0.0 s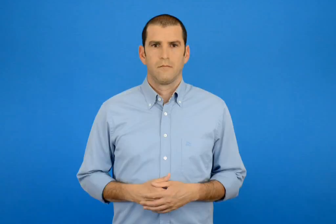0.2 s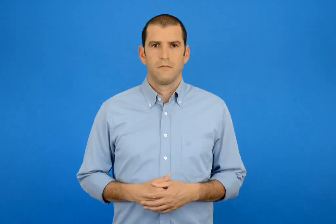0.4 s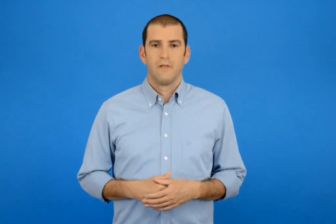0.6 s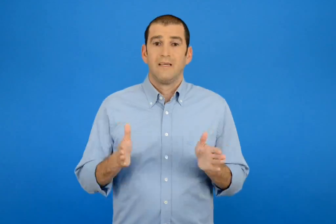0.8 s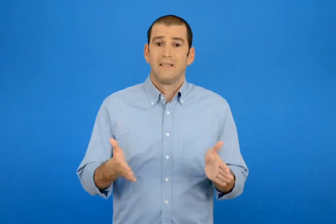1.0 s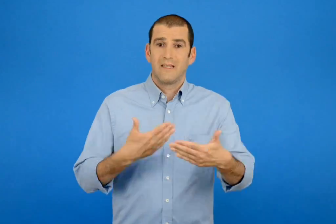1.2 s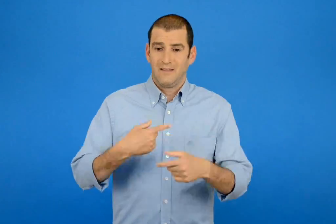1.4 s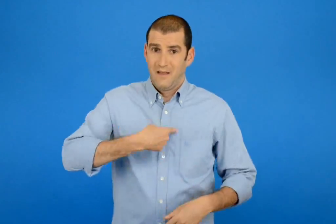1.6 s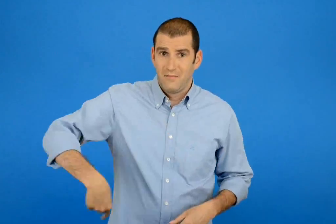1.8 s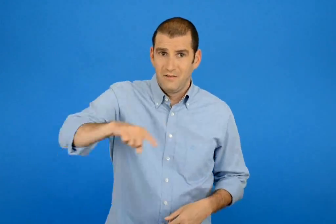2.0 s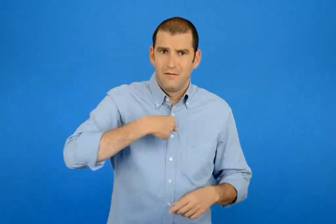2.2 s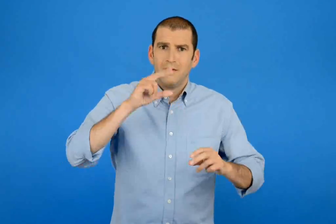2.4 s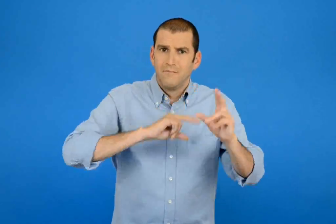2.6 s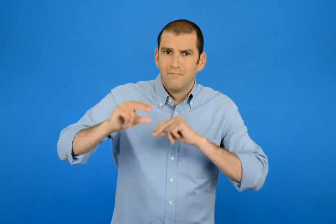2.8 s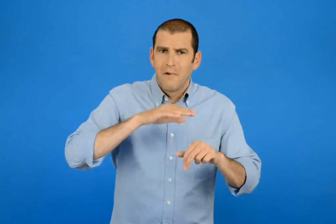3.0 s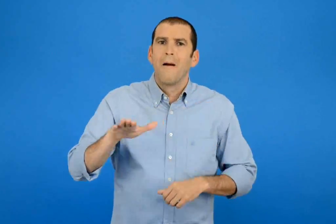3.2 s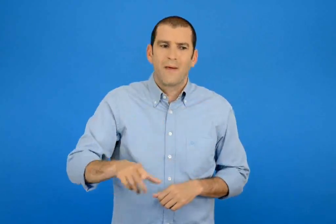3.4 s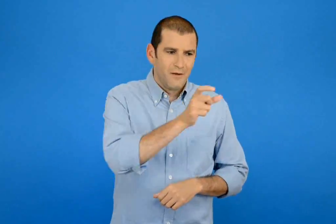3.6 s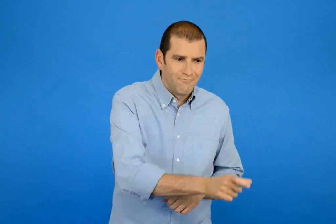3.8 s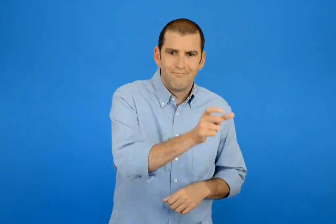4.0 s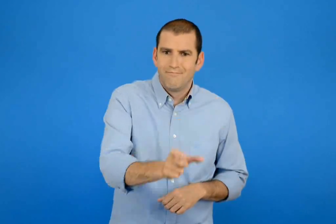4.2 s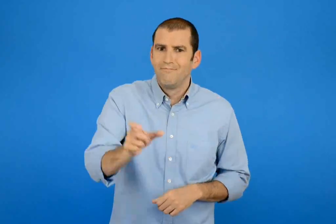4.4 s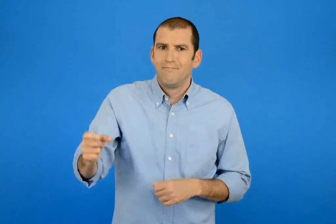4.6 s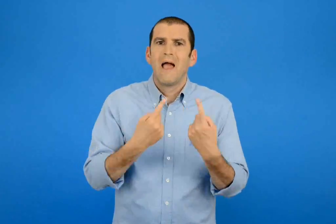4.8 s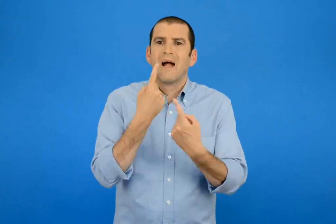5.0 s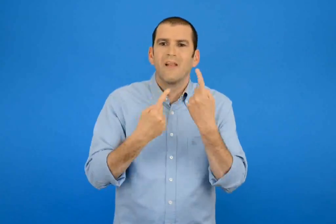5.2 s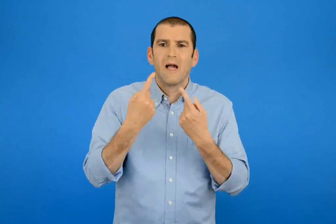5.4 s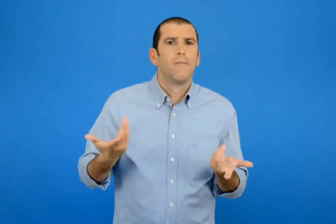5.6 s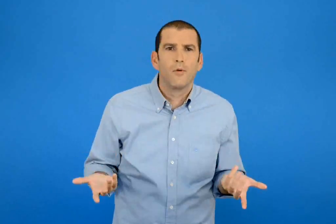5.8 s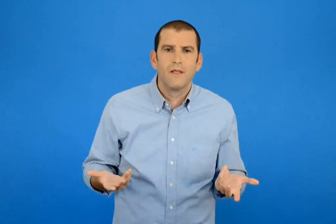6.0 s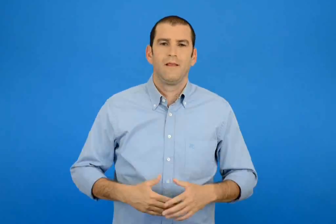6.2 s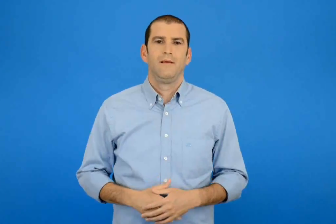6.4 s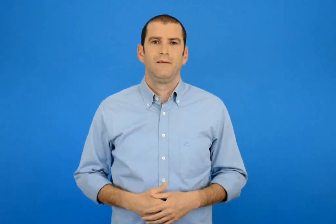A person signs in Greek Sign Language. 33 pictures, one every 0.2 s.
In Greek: συζητάμε στην τάξη πότε έχει κάθε παιδί γενέθλια
